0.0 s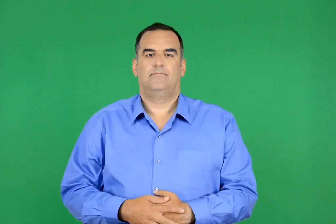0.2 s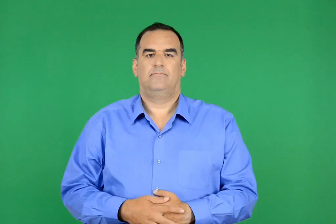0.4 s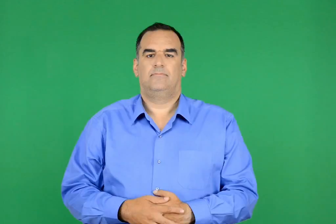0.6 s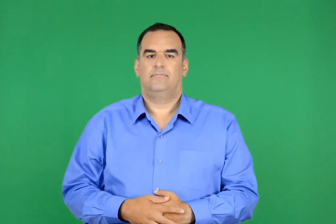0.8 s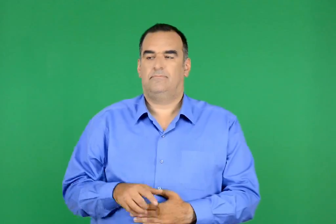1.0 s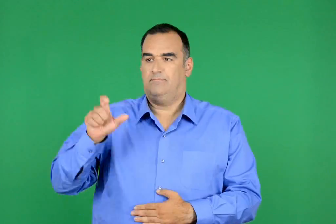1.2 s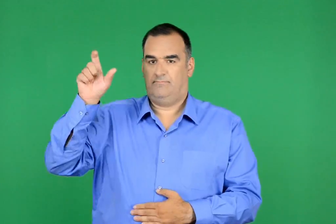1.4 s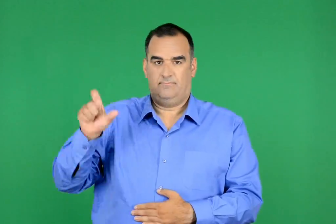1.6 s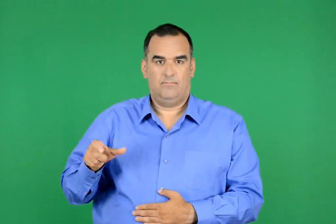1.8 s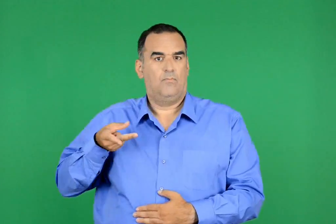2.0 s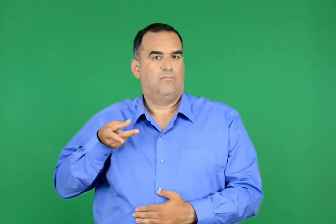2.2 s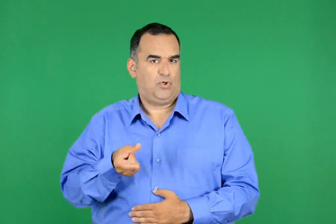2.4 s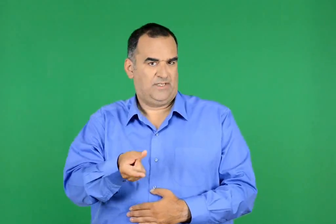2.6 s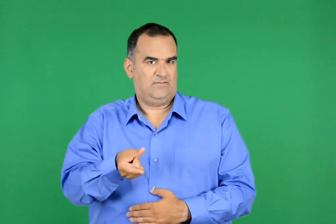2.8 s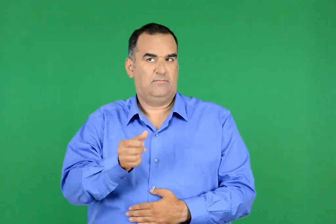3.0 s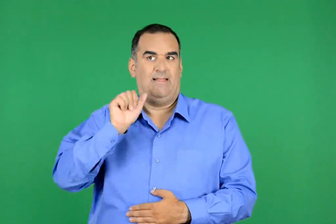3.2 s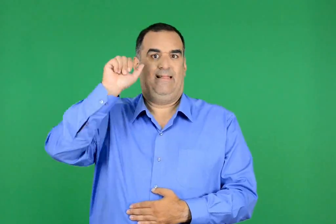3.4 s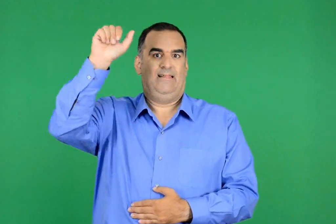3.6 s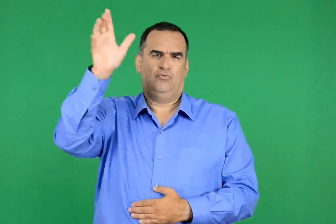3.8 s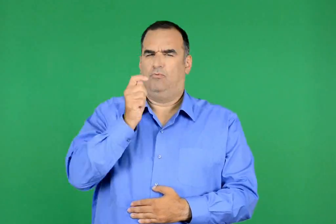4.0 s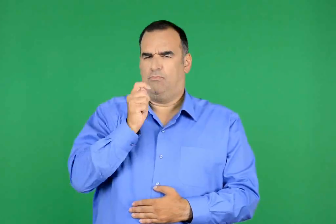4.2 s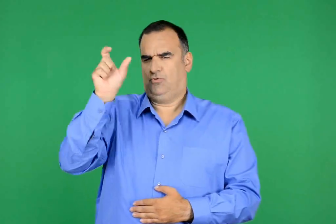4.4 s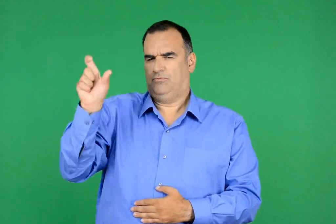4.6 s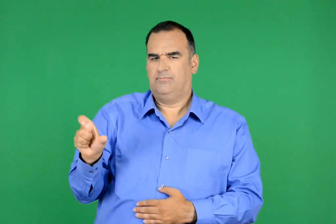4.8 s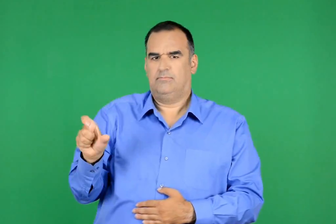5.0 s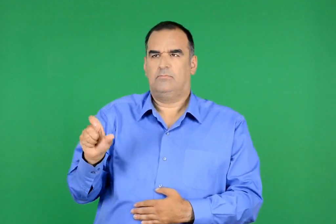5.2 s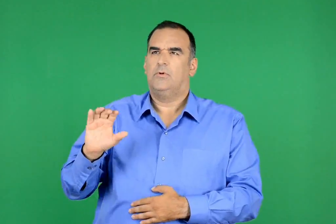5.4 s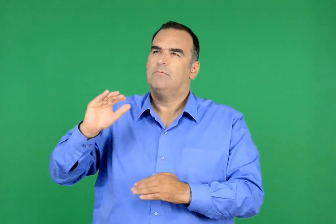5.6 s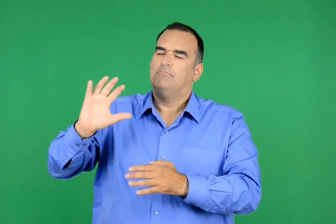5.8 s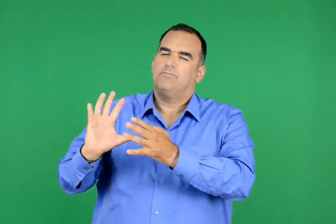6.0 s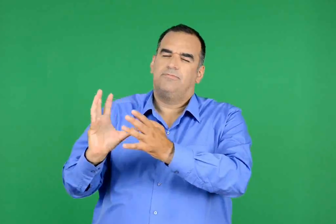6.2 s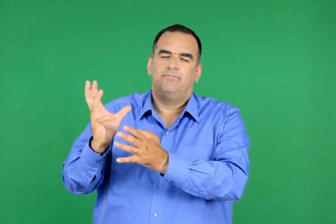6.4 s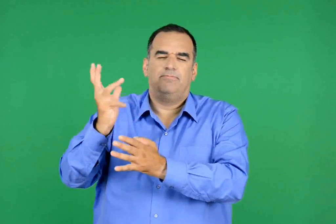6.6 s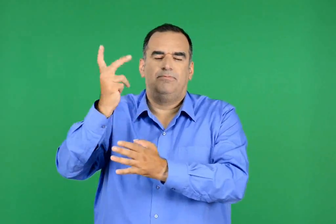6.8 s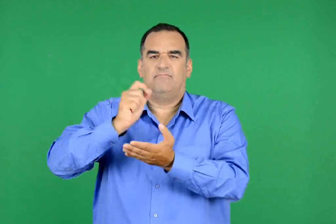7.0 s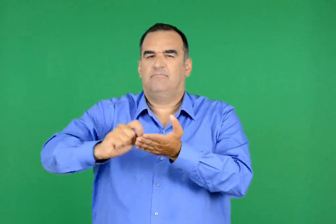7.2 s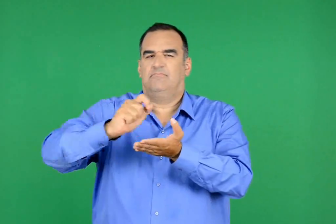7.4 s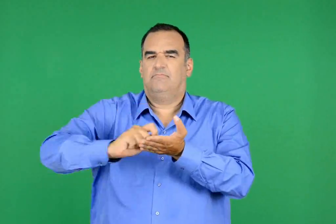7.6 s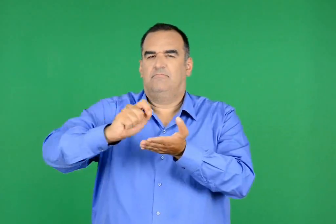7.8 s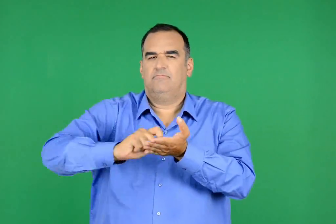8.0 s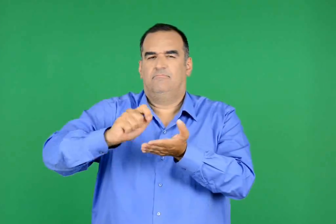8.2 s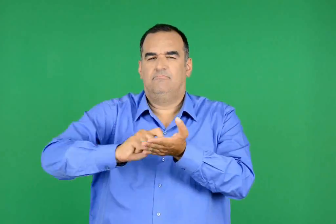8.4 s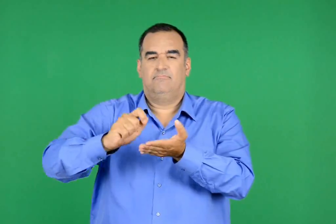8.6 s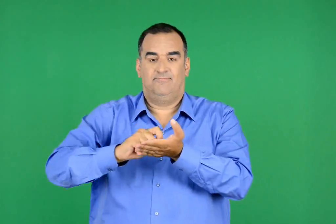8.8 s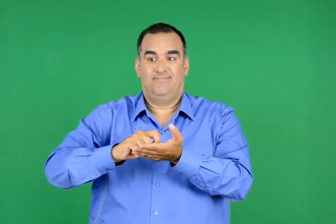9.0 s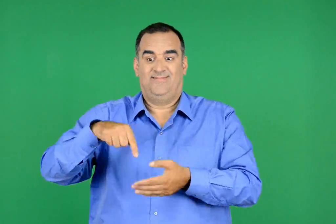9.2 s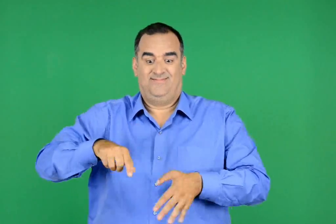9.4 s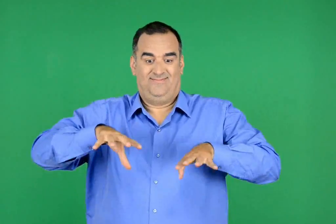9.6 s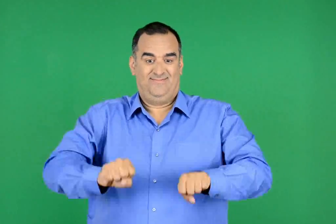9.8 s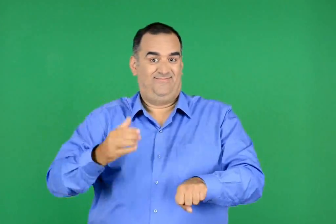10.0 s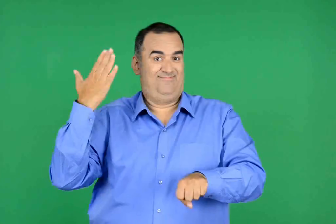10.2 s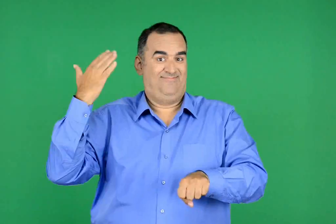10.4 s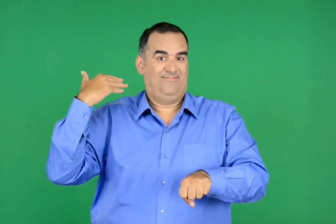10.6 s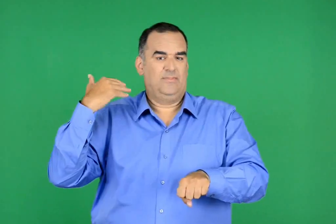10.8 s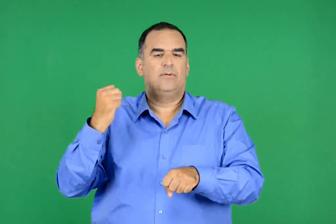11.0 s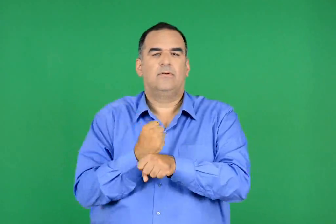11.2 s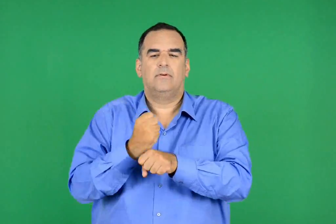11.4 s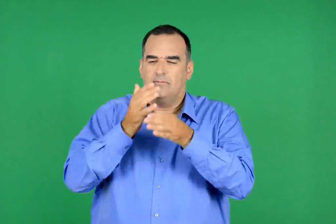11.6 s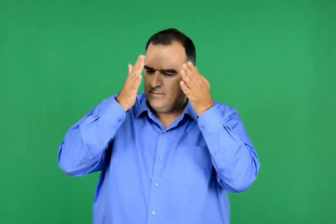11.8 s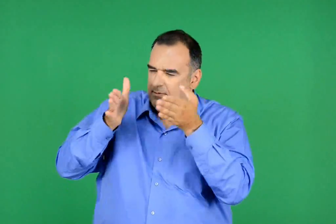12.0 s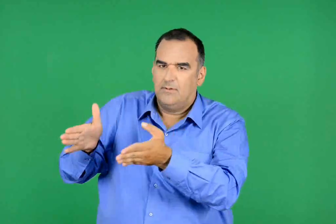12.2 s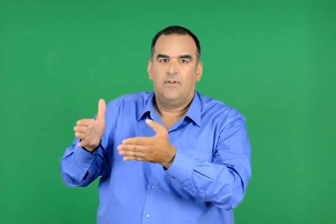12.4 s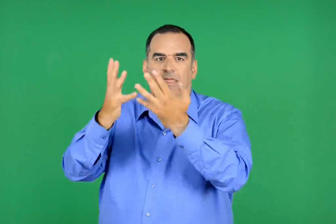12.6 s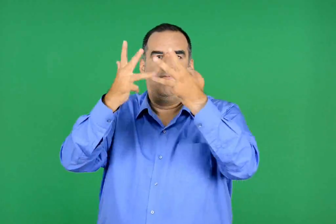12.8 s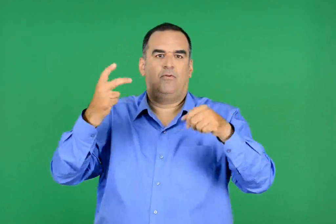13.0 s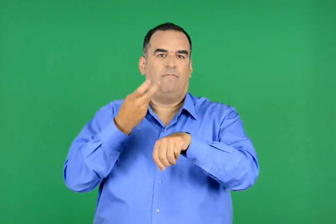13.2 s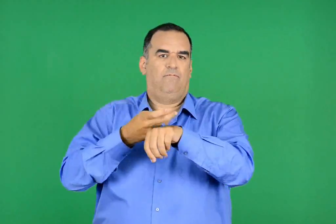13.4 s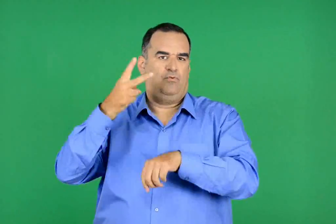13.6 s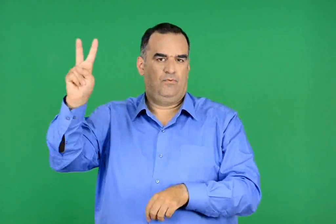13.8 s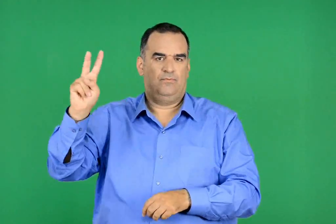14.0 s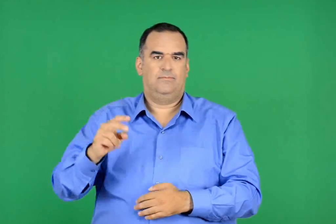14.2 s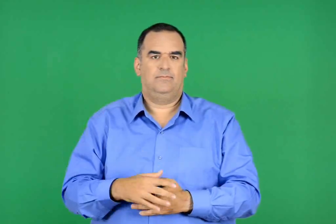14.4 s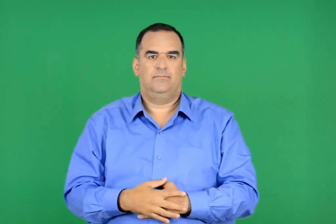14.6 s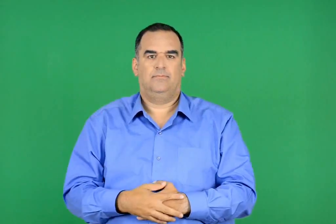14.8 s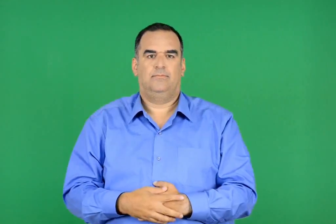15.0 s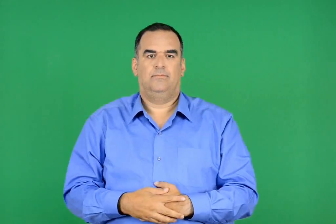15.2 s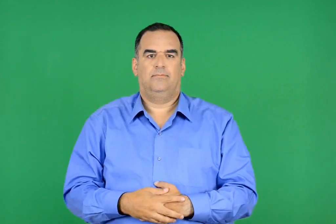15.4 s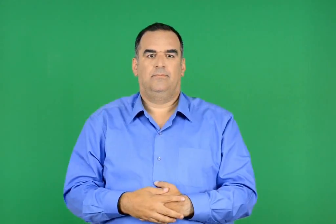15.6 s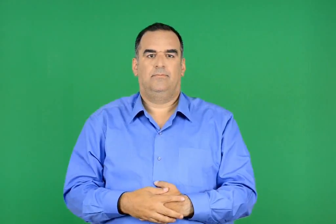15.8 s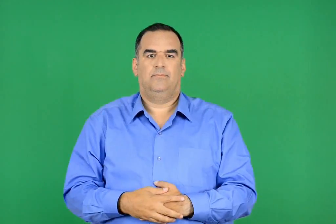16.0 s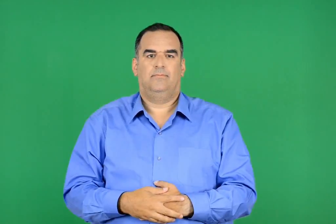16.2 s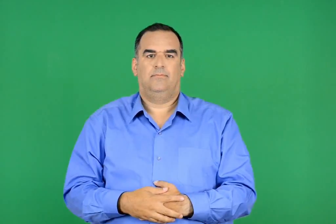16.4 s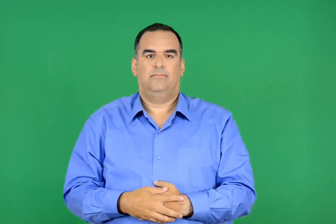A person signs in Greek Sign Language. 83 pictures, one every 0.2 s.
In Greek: έζησε ως πολιτικός πρόσφυγας για πολλά χρόνια στο εξωτερικό , όπου ανέπτυξε πλούσια λογοτεχνική δράση. στην κατοχή ασχολήθηκε με το θέατρο του βουνού
